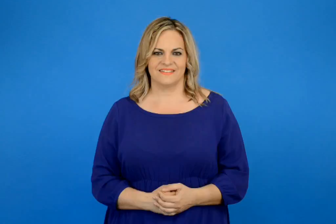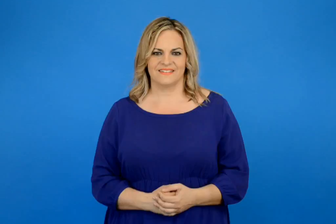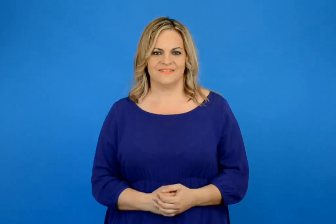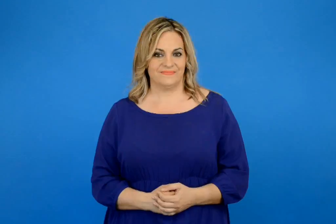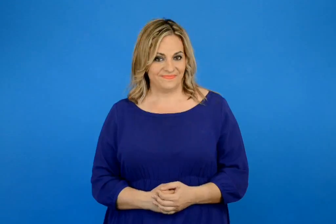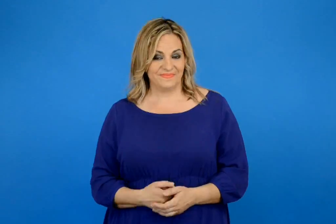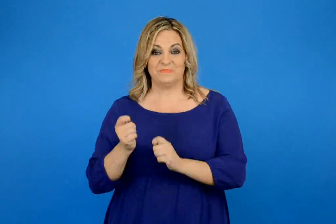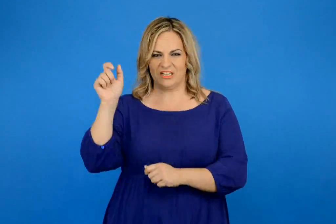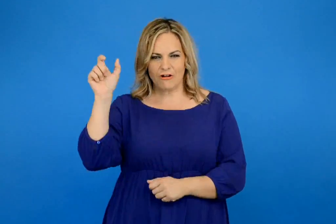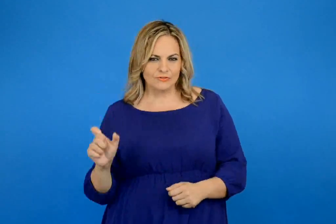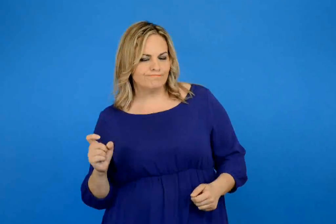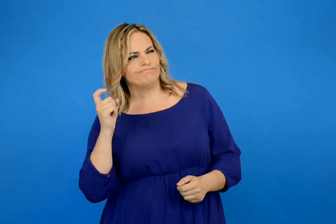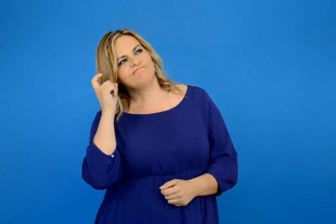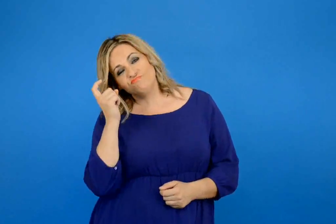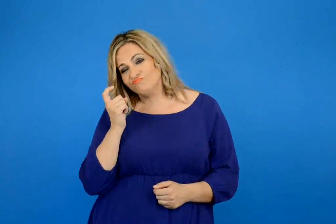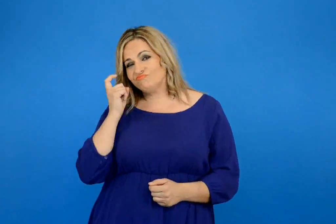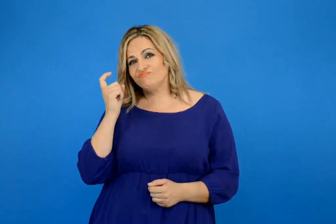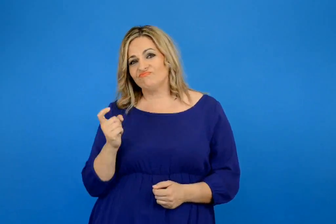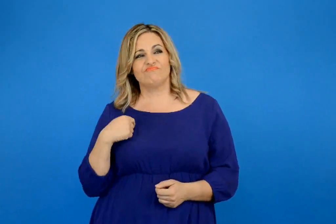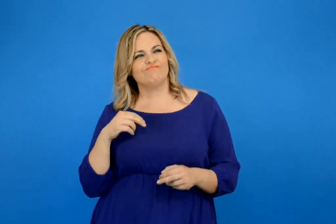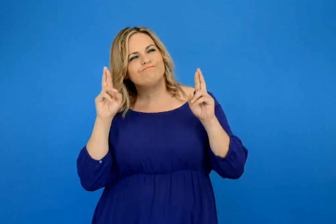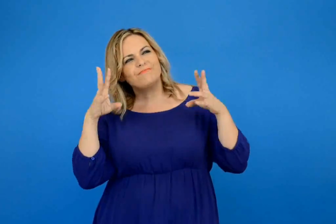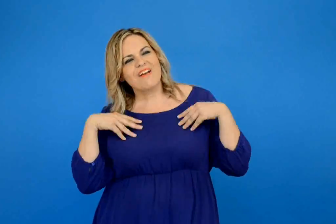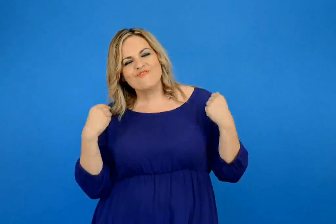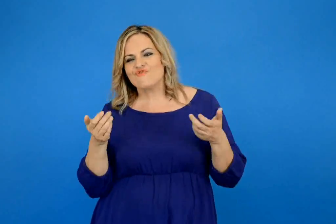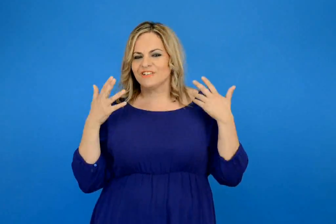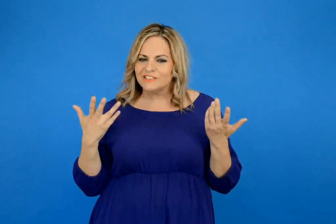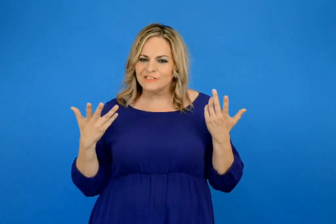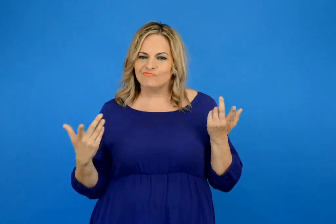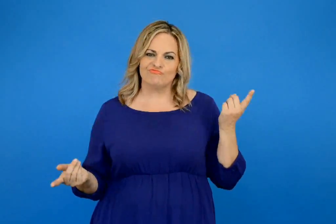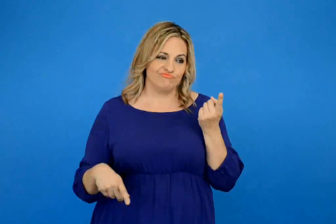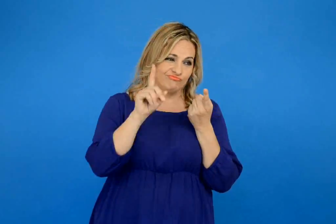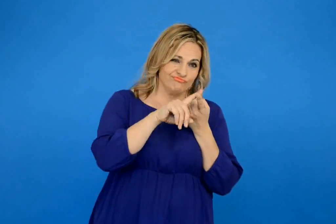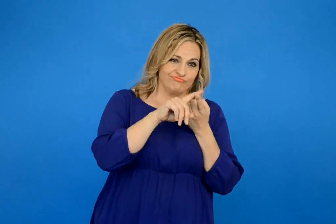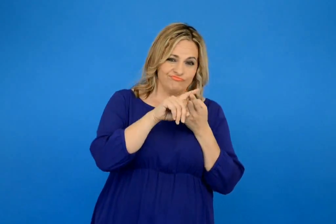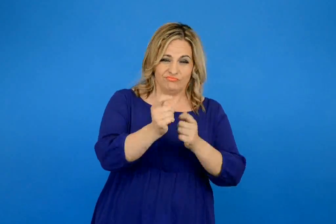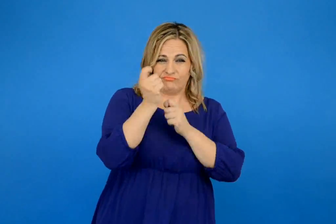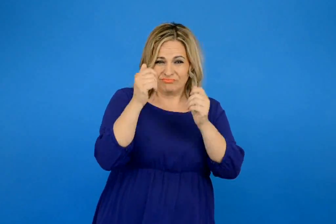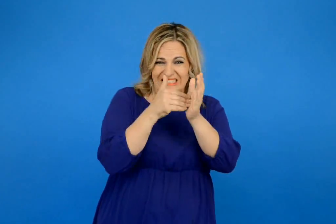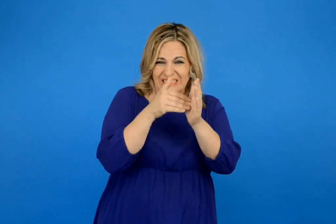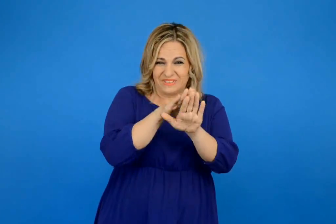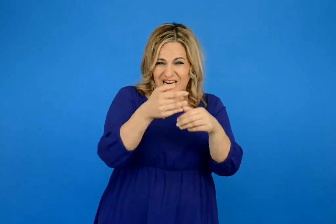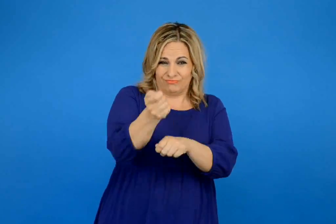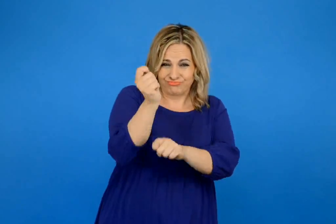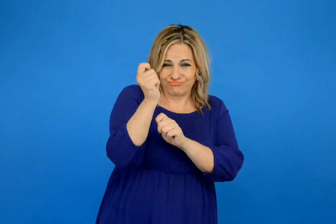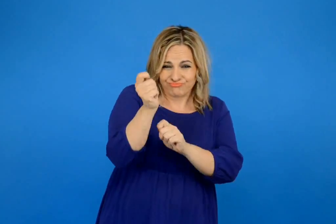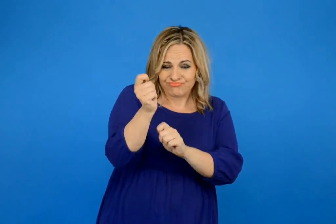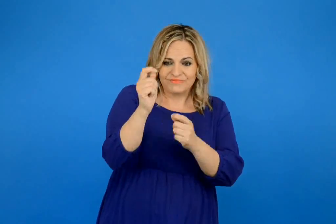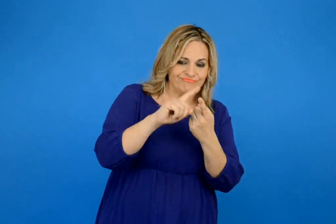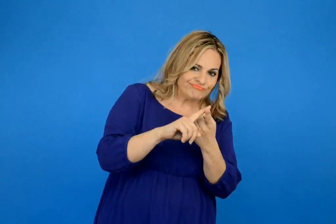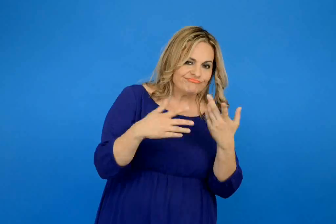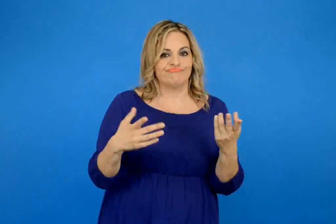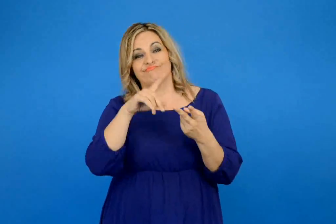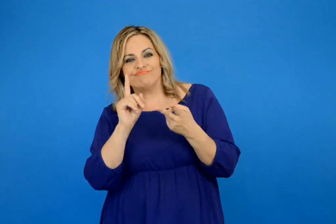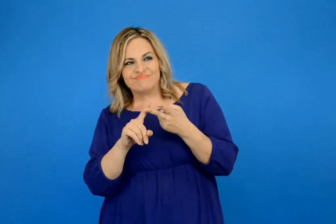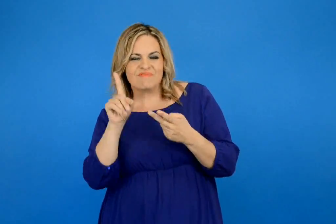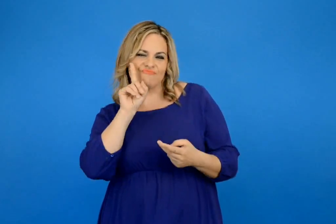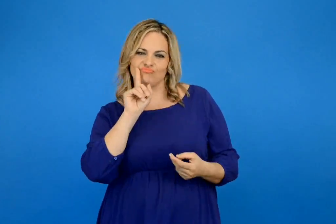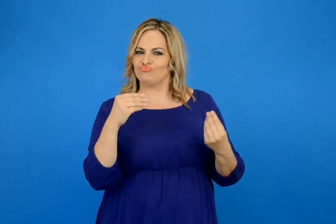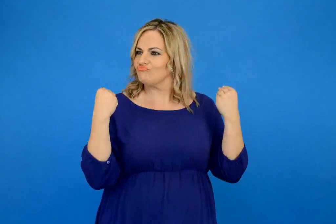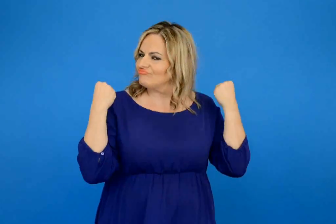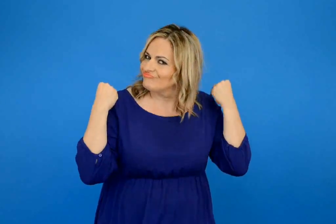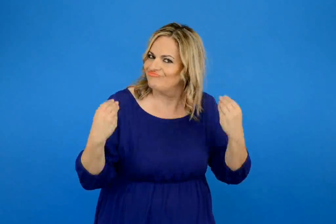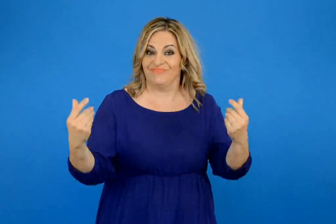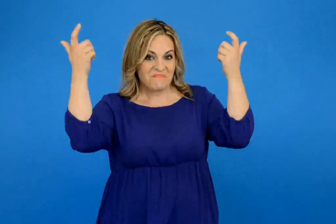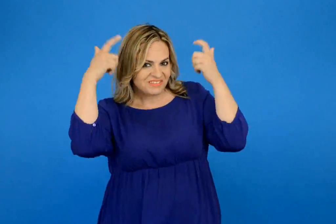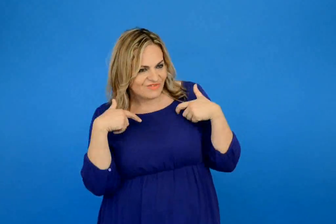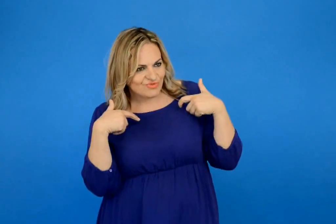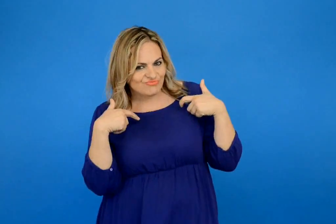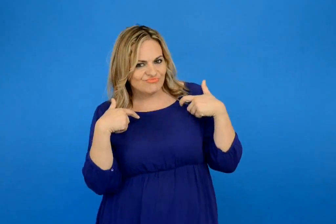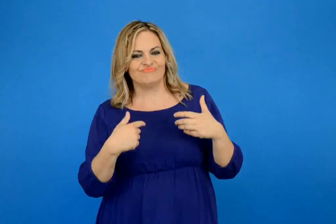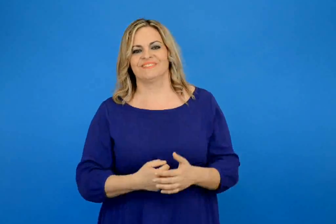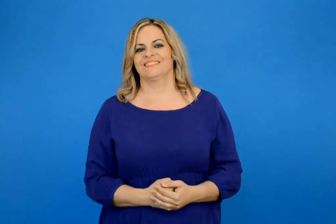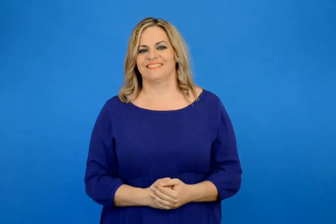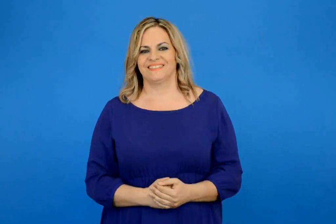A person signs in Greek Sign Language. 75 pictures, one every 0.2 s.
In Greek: σκέφτοταν τι να ευχηθώ ; να ψαρεύω πάντα πολλά ψαριά ; να παντρευτώ μια καλή γυναικά ;
